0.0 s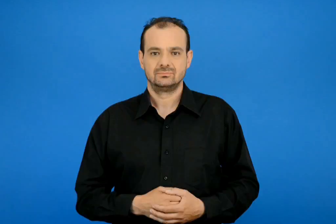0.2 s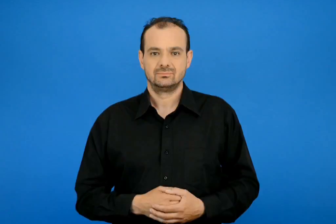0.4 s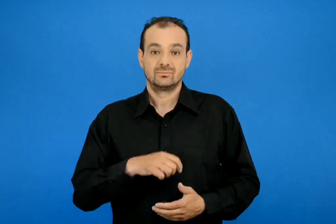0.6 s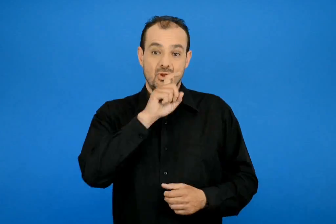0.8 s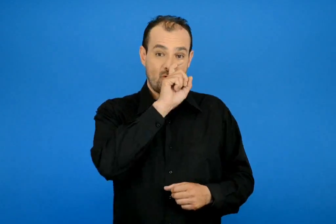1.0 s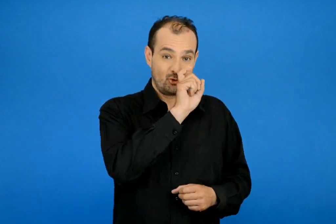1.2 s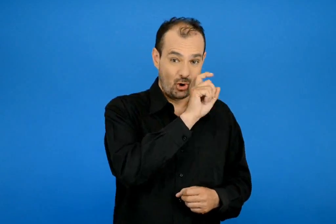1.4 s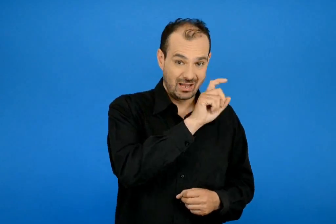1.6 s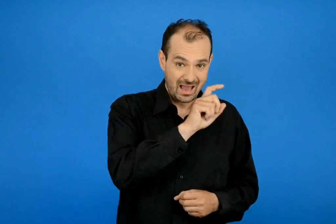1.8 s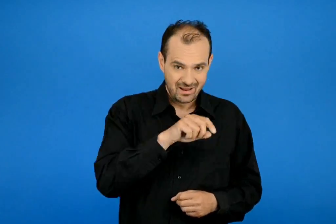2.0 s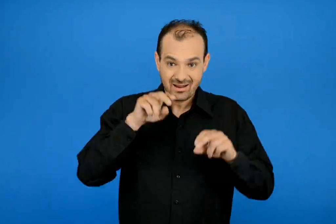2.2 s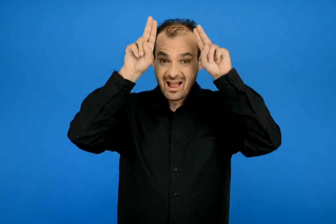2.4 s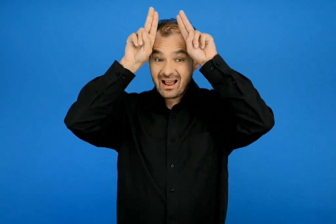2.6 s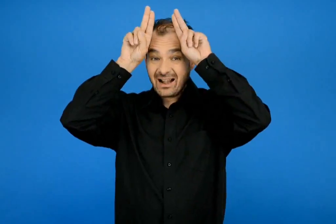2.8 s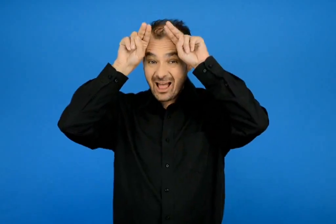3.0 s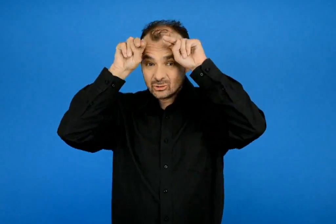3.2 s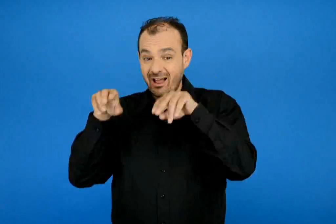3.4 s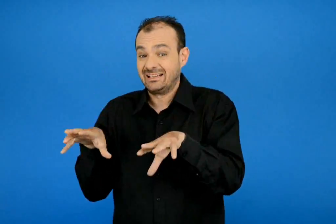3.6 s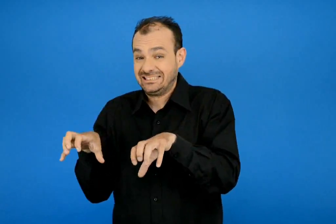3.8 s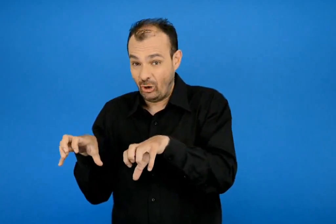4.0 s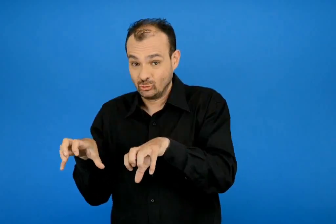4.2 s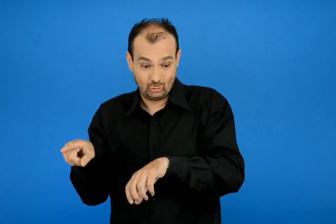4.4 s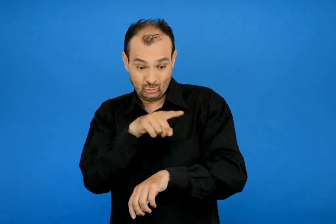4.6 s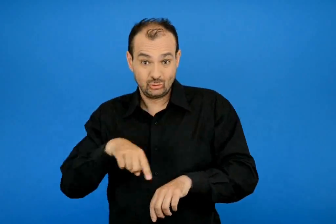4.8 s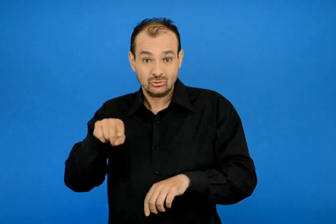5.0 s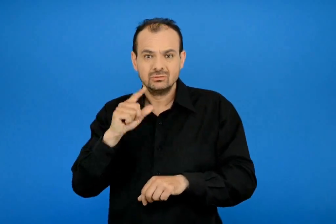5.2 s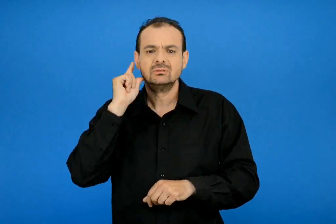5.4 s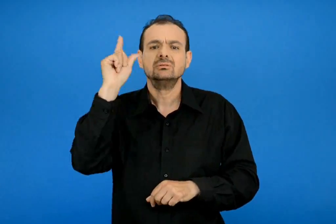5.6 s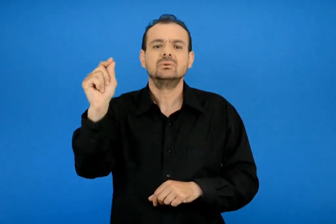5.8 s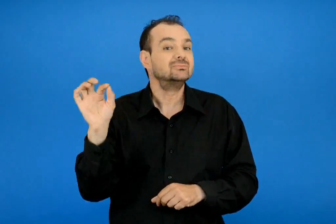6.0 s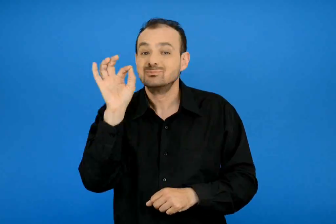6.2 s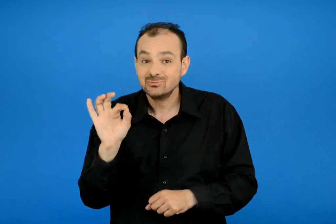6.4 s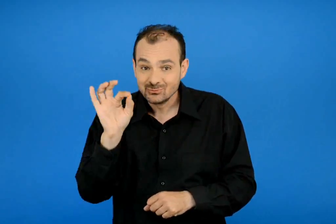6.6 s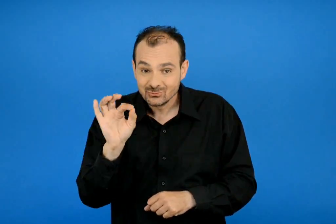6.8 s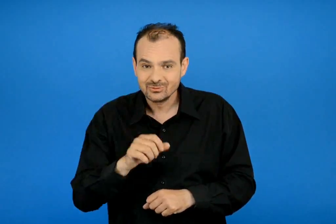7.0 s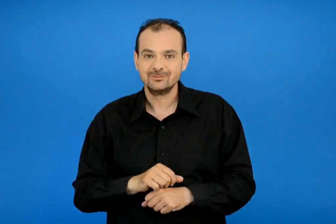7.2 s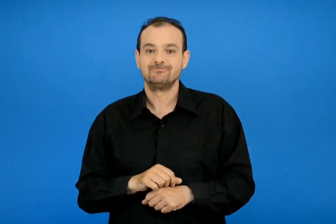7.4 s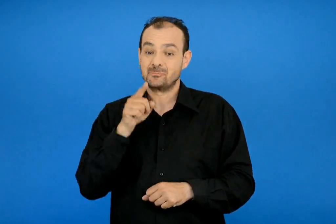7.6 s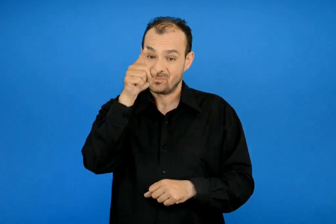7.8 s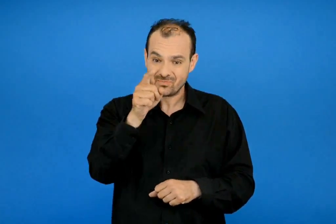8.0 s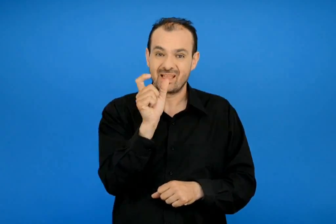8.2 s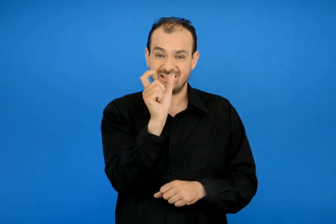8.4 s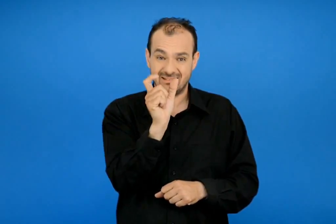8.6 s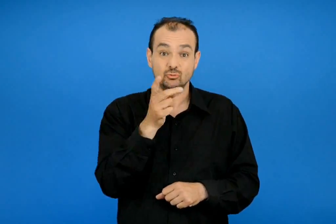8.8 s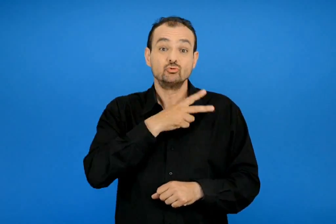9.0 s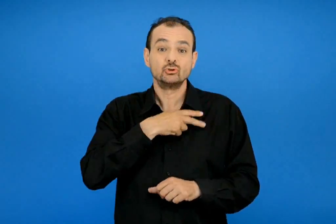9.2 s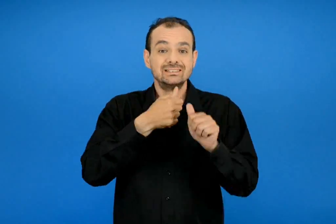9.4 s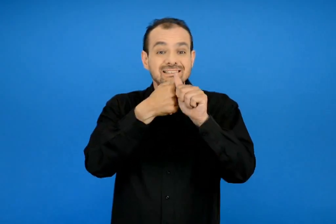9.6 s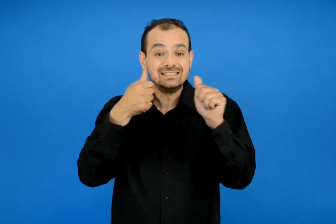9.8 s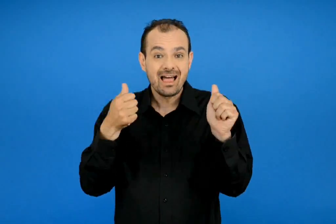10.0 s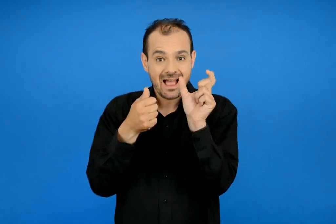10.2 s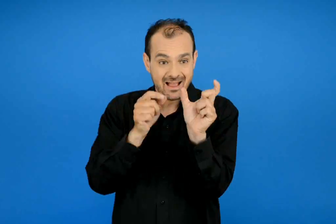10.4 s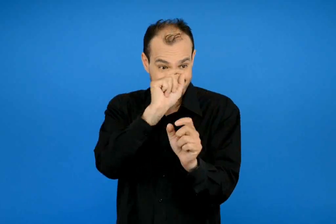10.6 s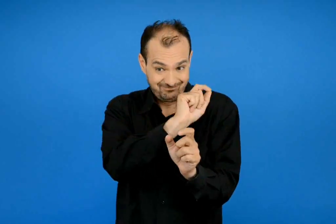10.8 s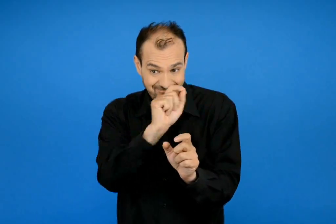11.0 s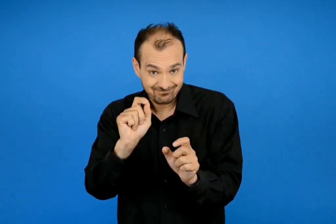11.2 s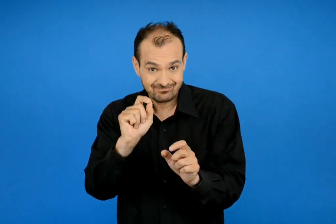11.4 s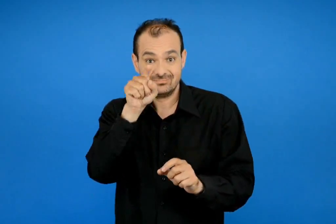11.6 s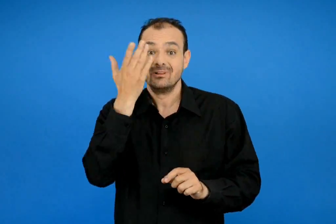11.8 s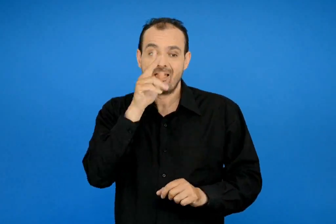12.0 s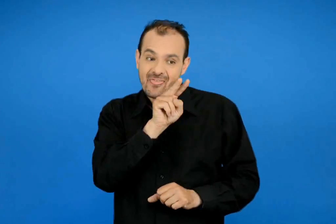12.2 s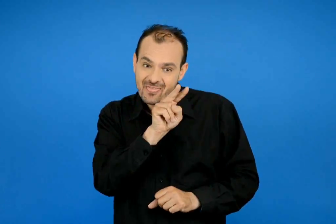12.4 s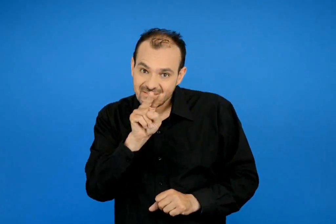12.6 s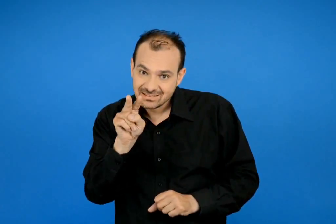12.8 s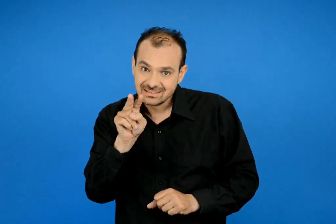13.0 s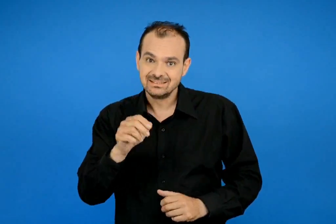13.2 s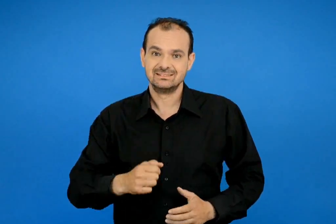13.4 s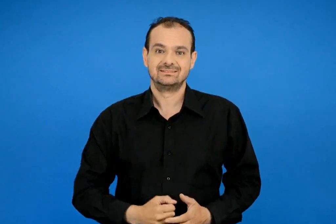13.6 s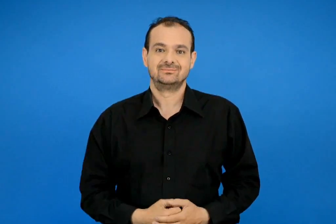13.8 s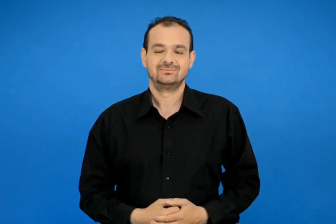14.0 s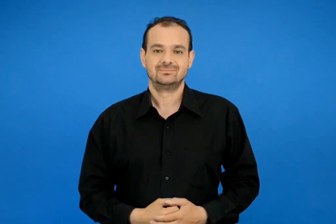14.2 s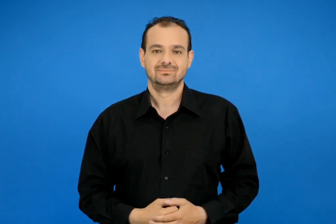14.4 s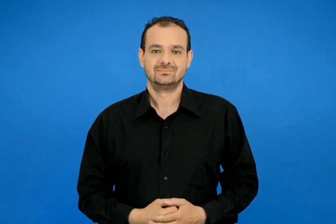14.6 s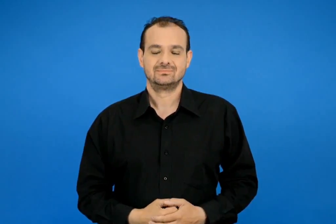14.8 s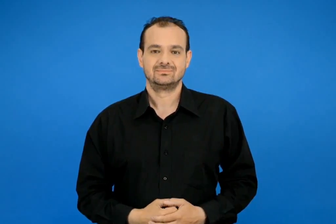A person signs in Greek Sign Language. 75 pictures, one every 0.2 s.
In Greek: που πάνε η κότα ο λαγός και ο σκύλος ; γράψε στη σωστή σειρά και διάβασε
